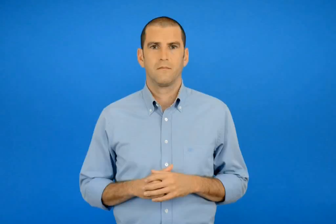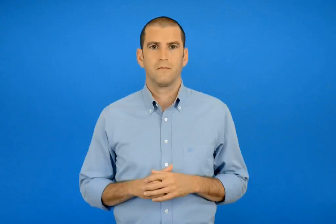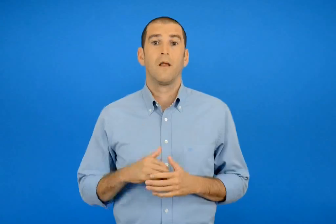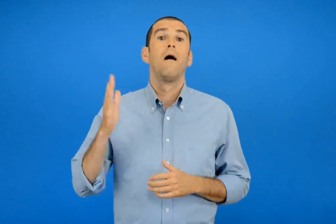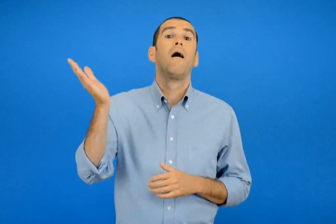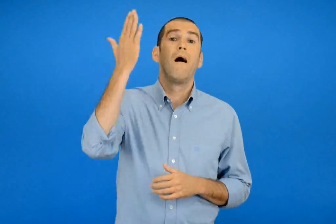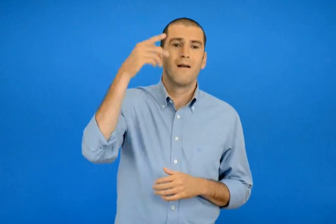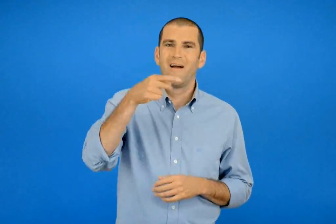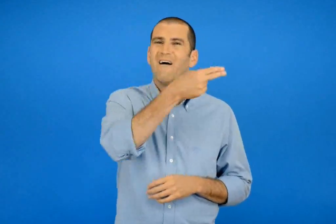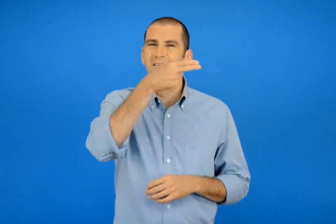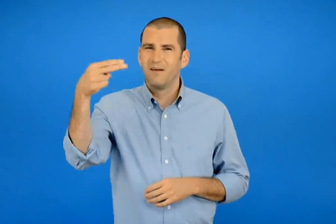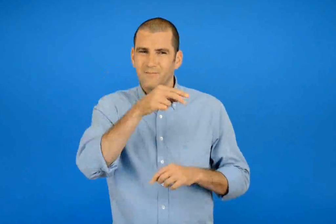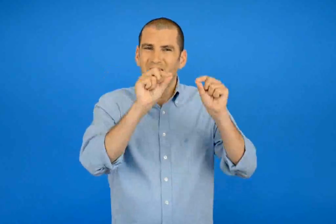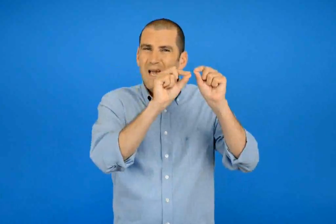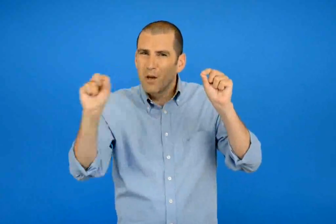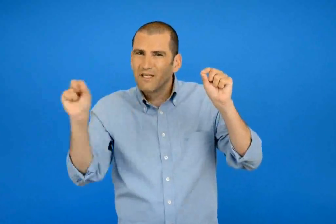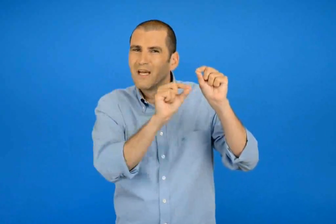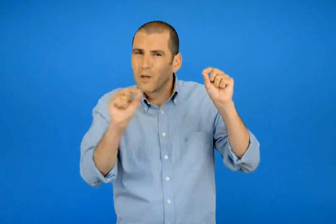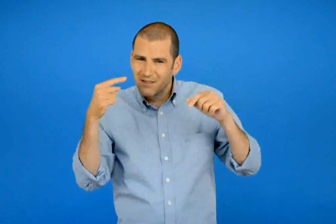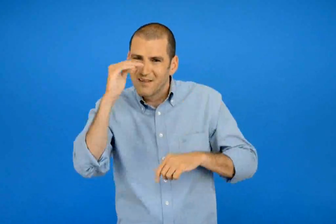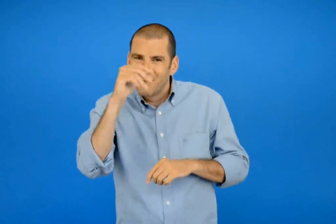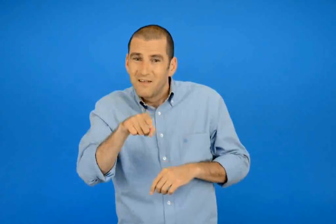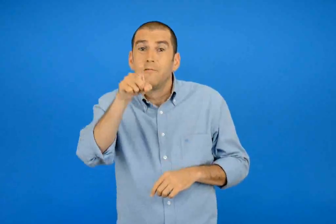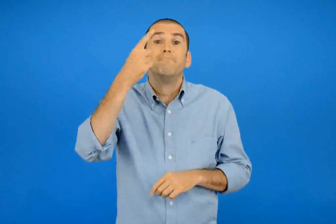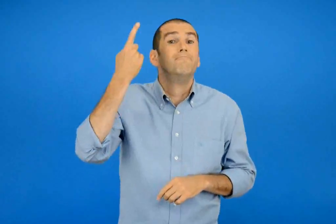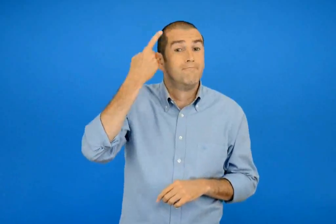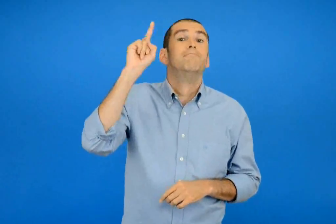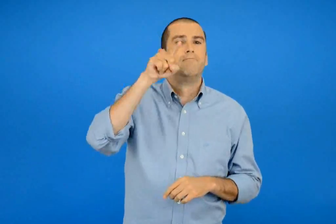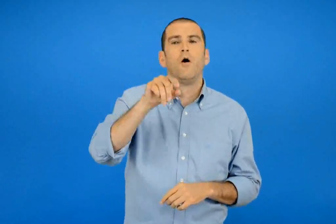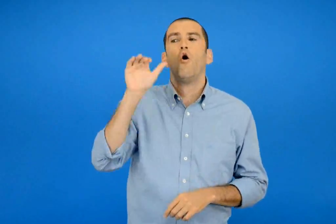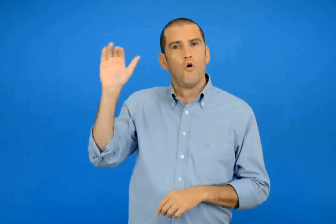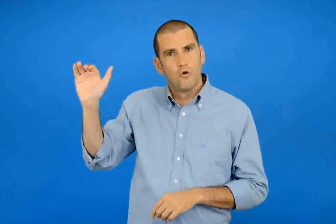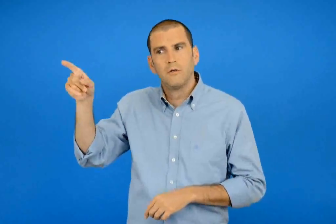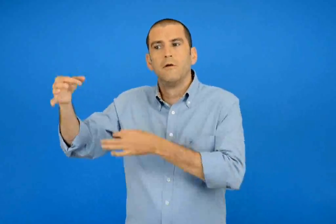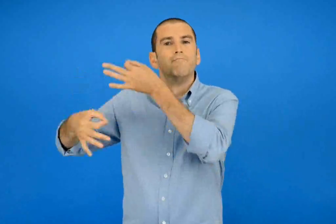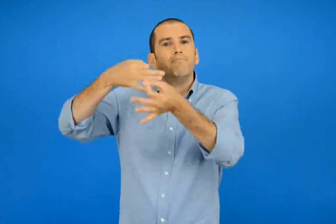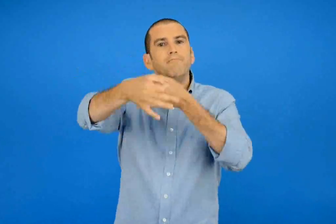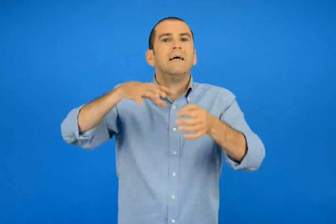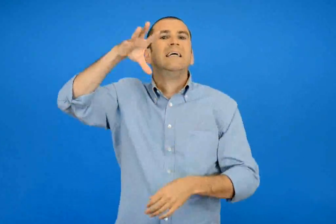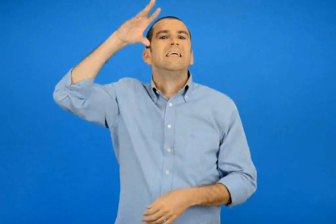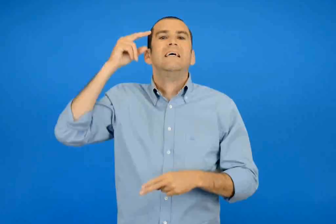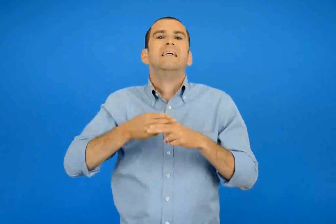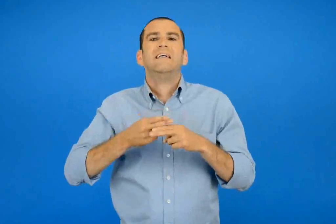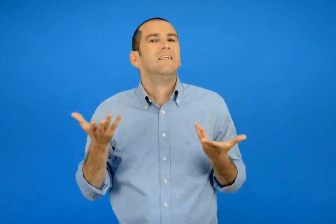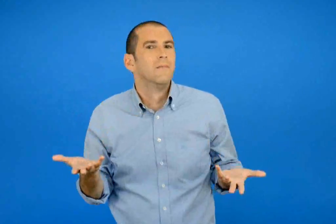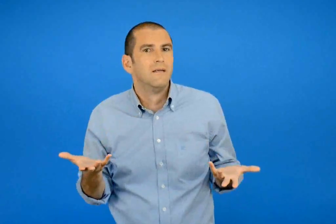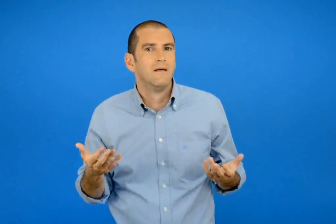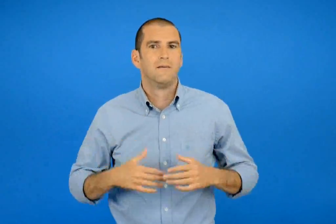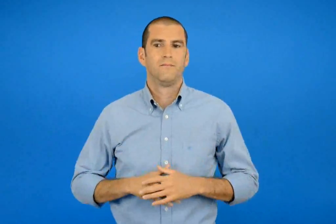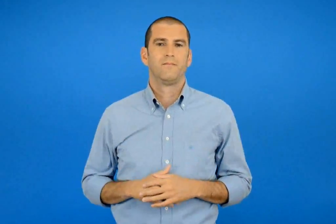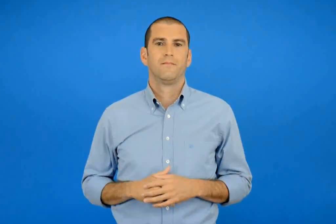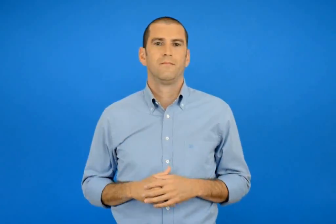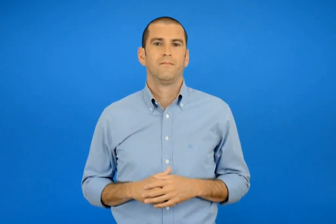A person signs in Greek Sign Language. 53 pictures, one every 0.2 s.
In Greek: αν δε γνωρίζεις κάποιά από αυτές ρώτησε να μάθεις τη σημασία της
